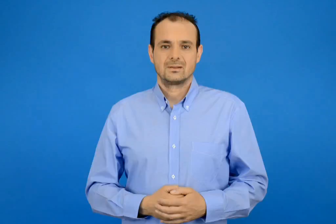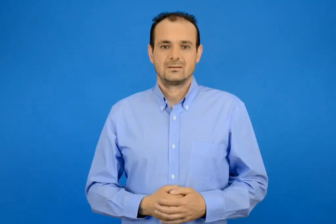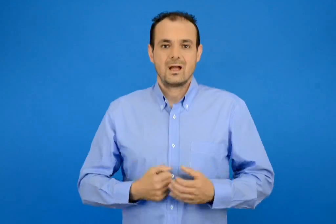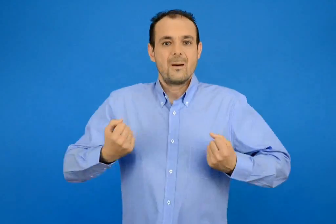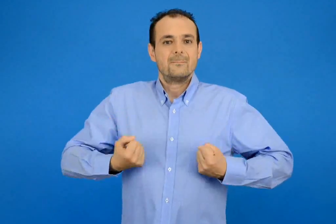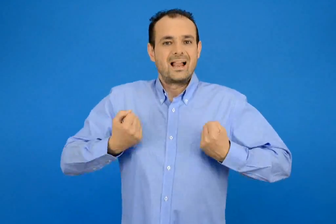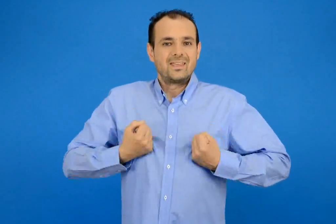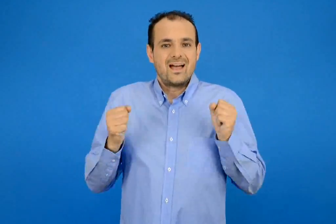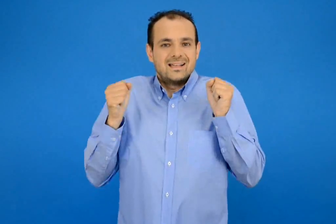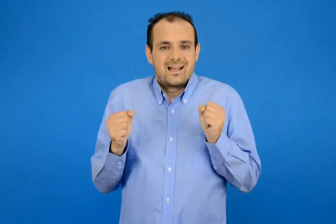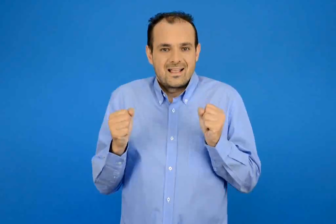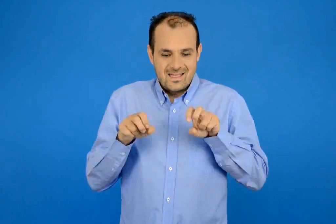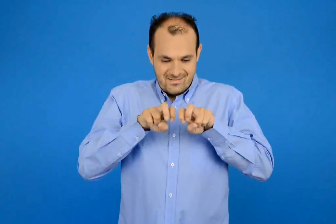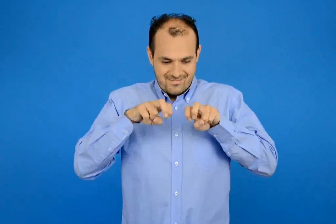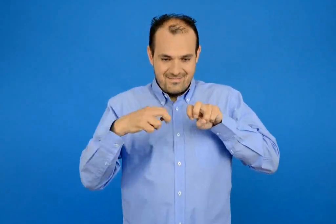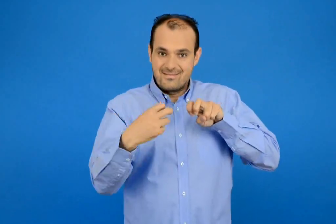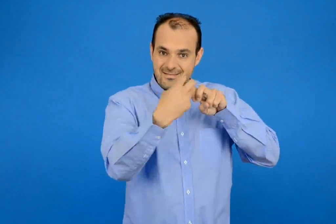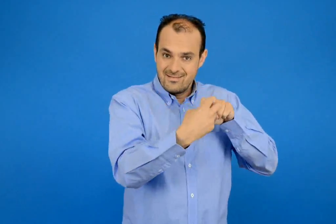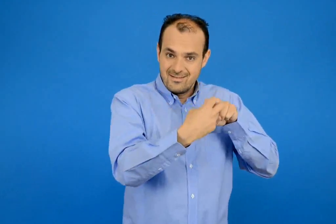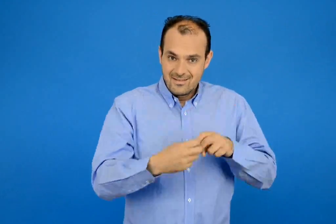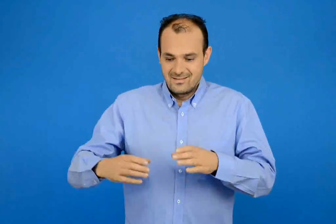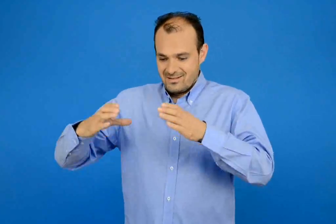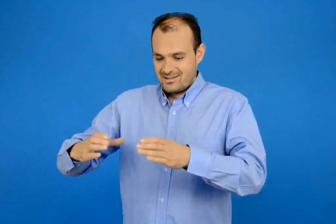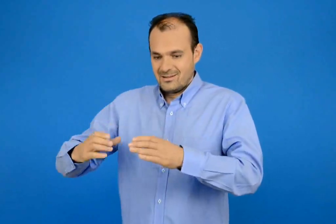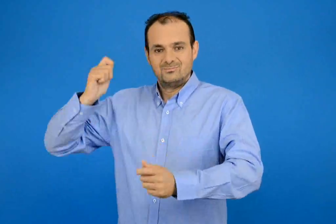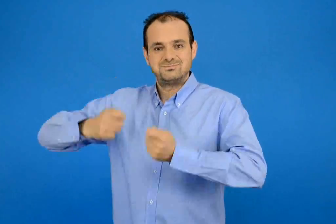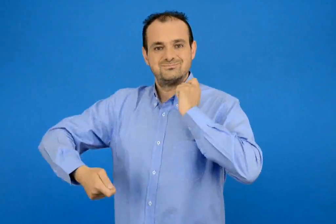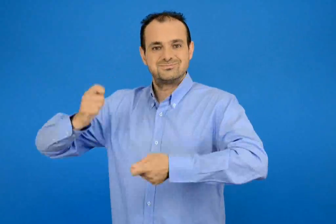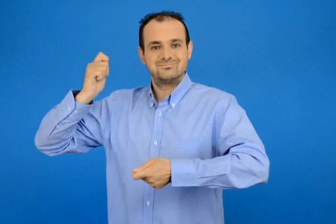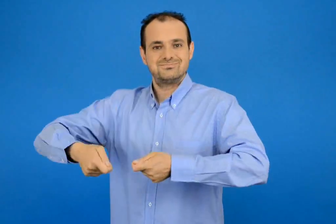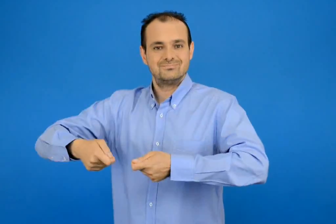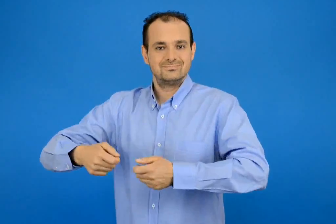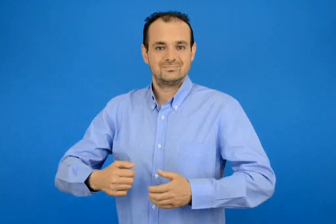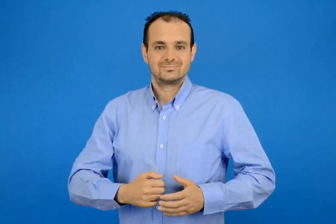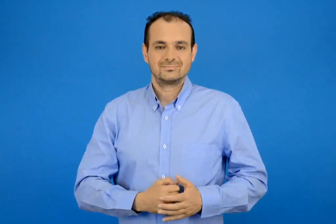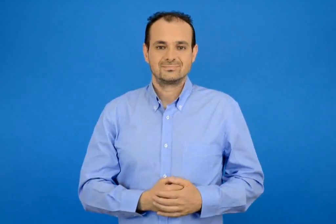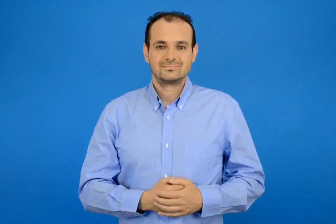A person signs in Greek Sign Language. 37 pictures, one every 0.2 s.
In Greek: παιχνίδι με τα καρεκλάκια και το ταμπουρίνο
